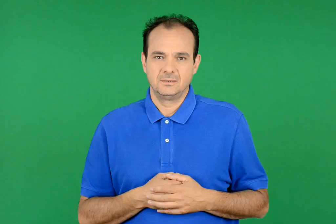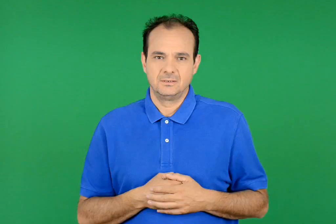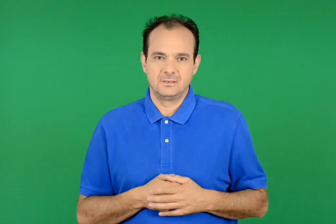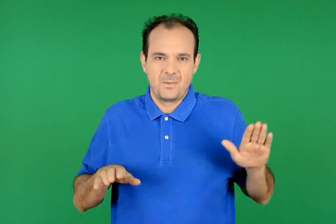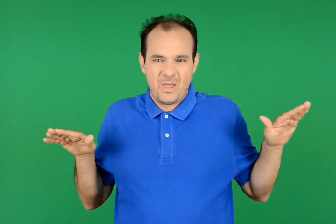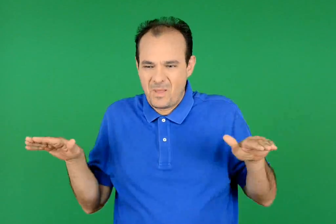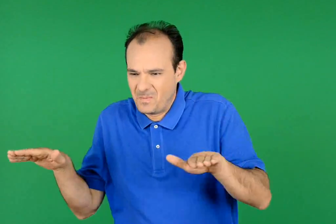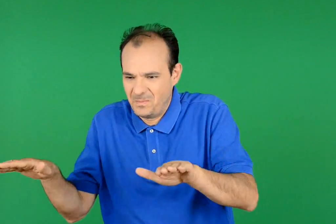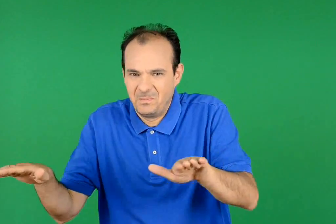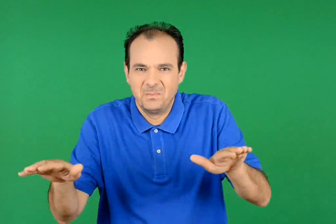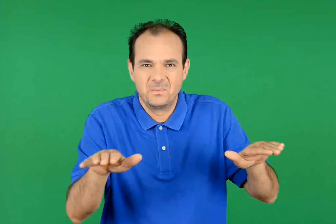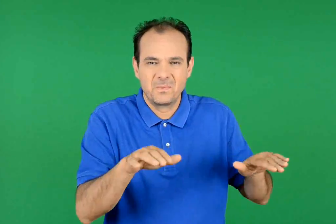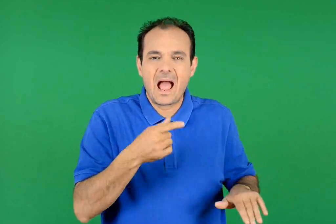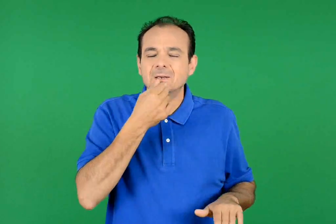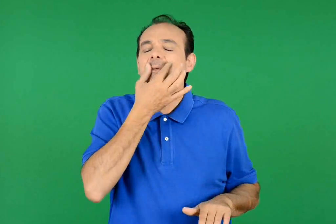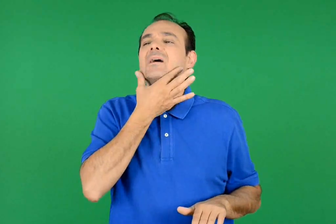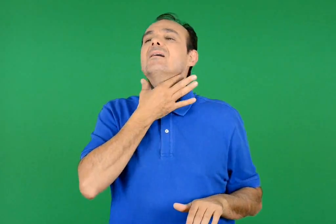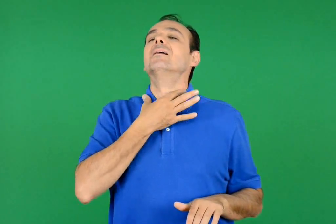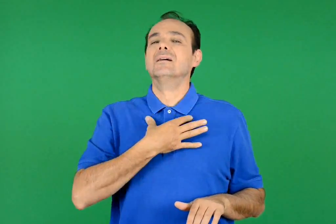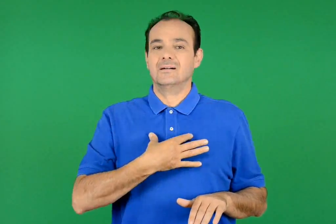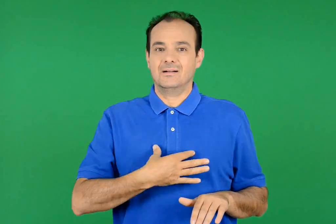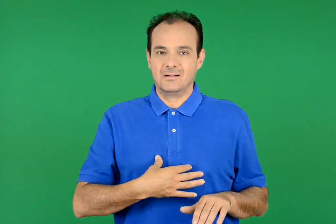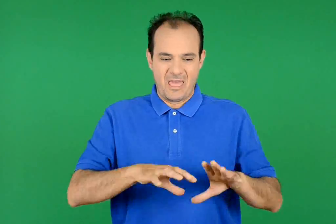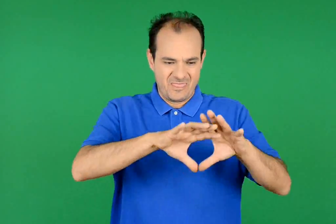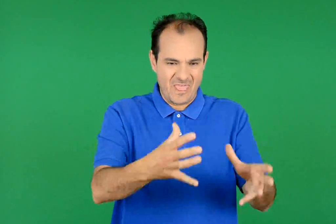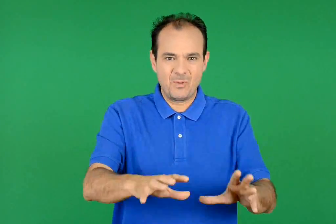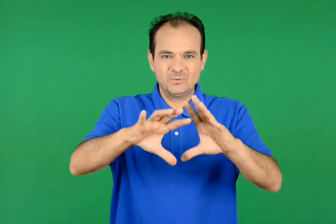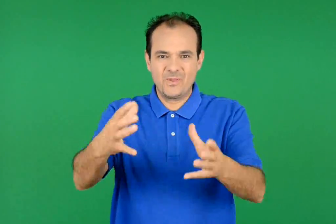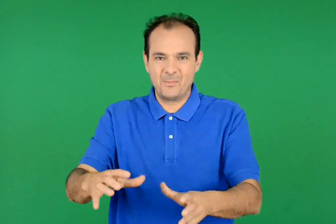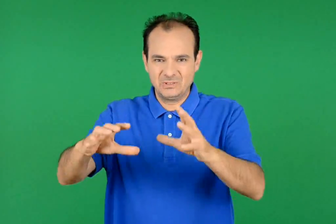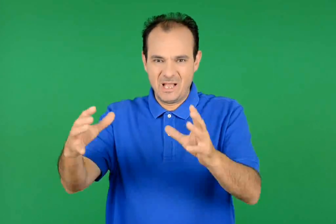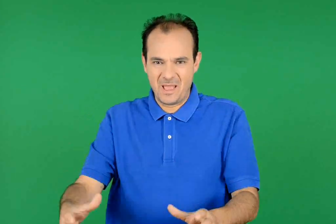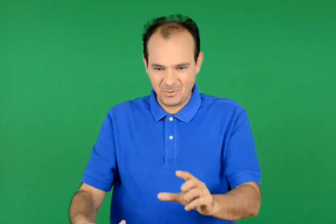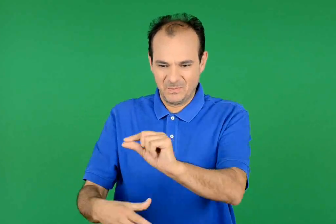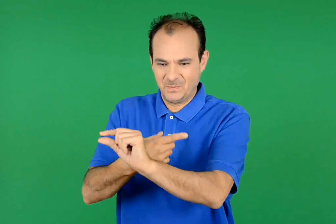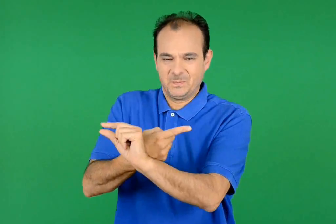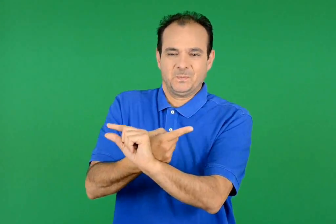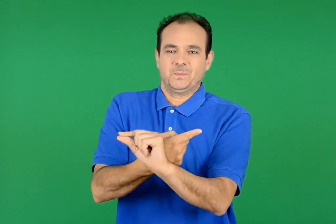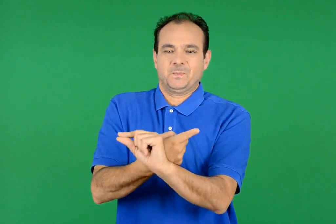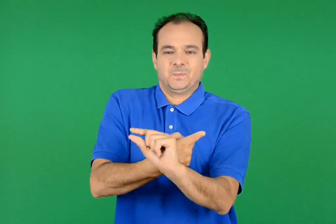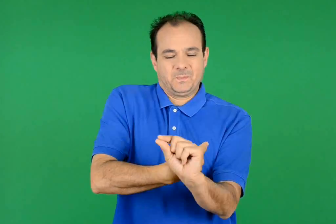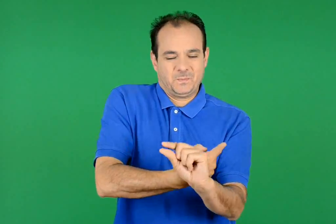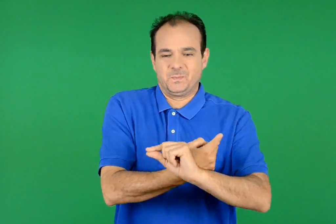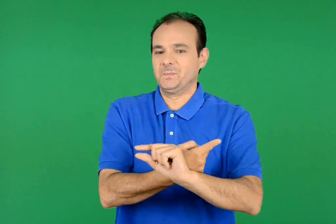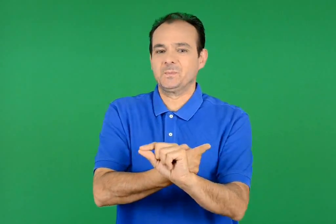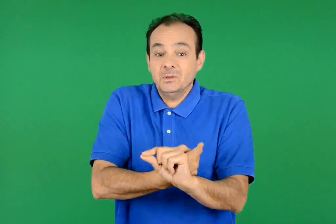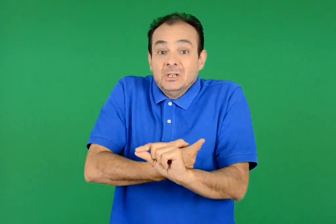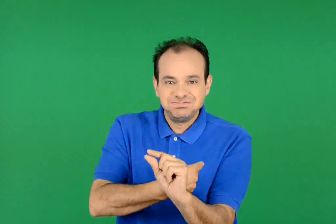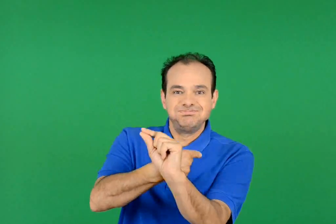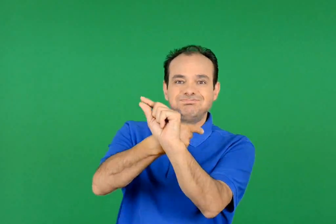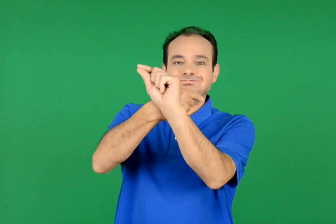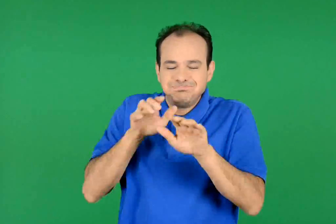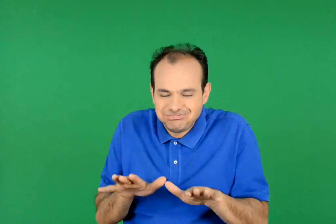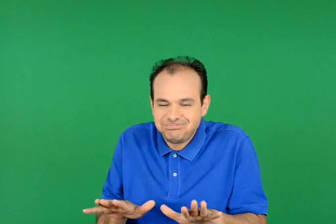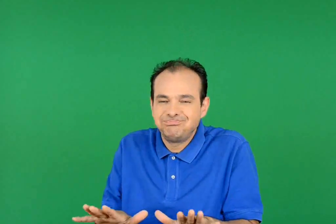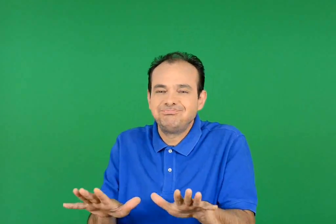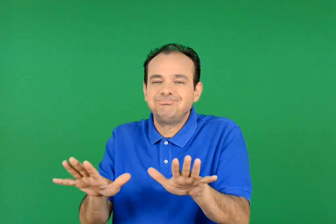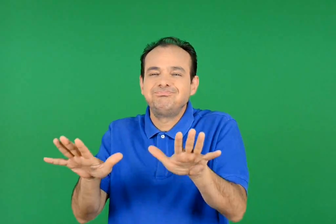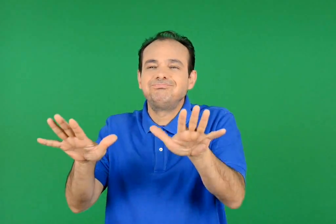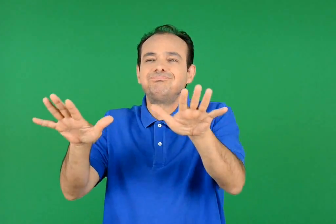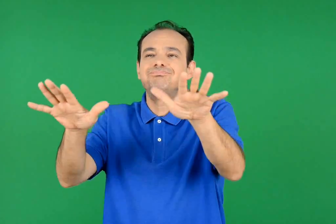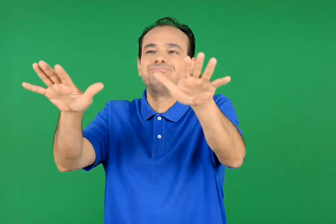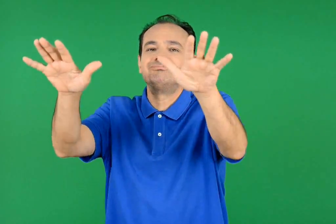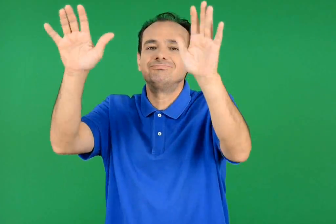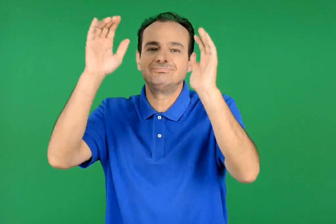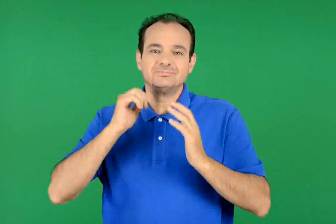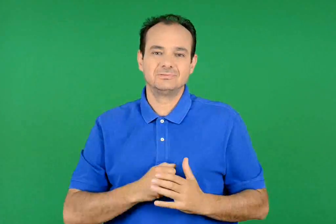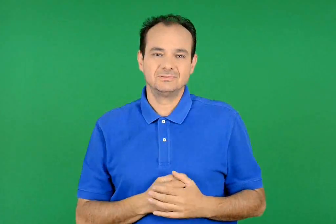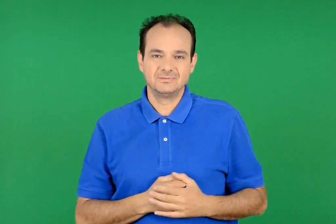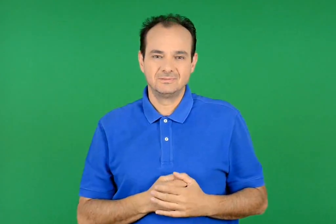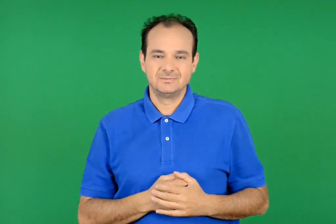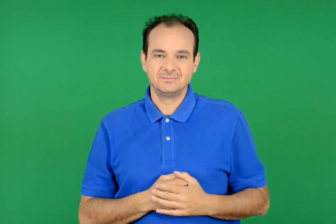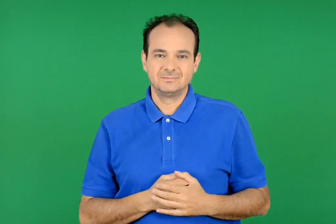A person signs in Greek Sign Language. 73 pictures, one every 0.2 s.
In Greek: πουλάκια με άσπρη τραχηλιά κουνούσαν την ουρά τους στους θάμνους κι ύστερα έφευγαν με γοργό λαρυγγισμό
